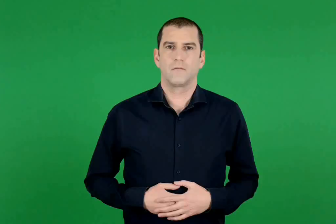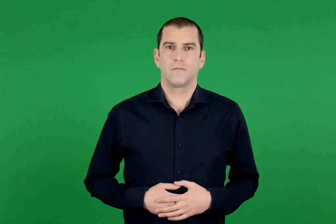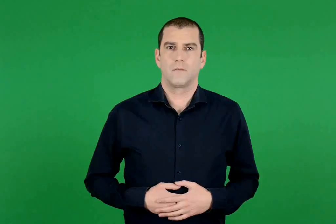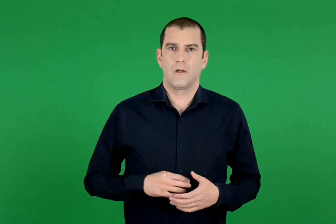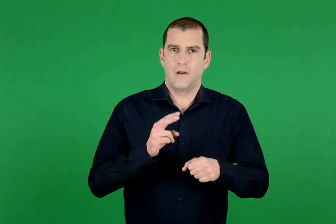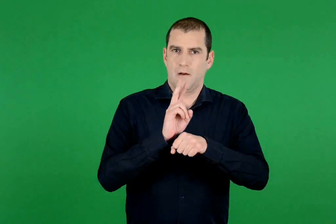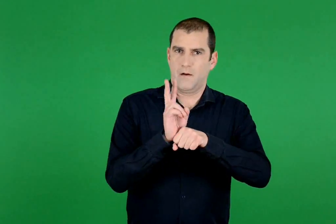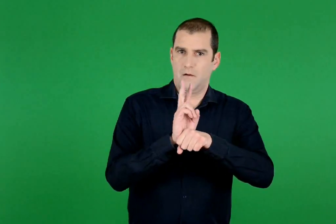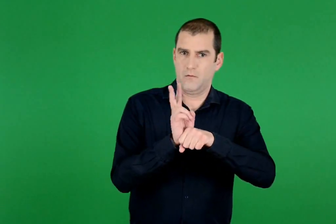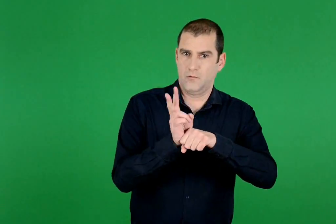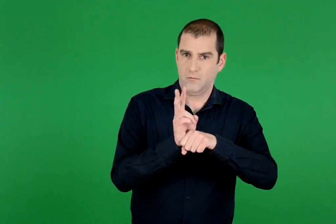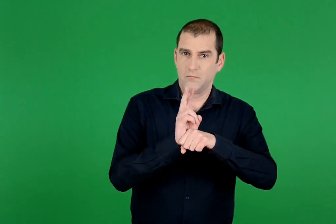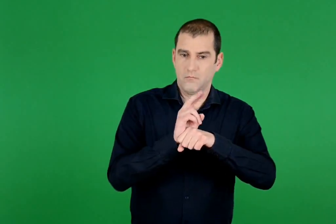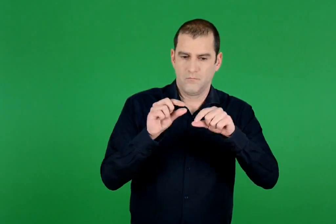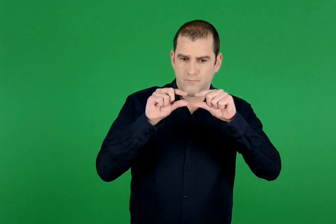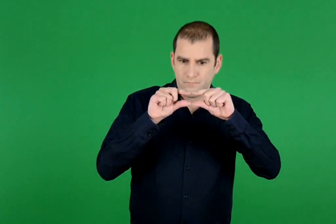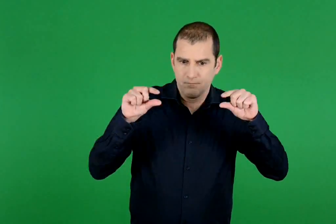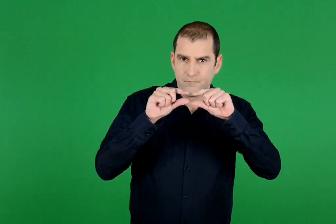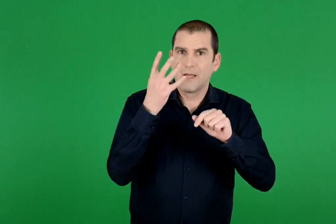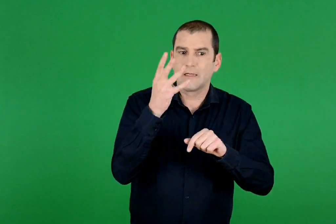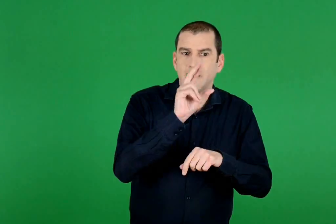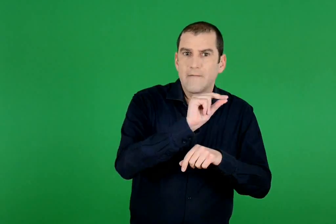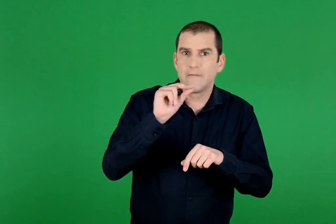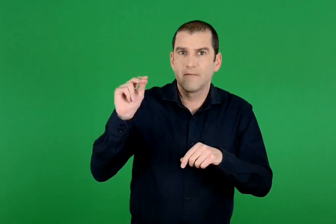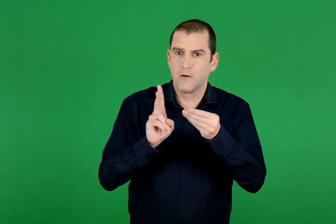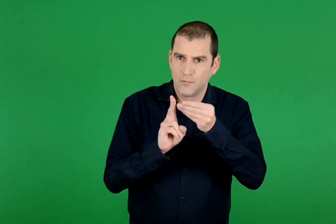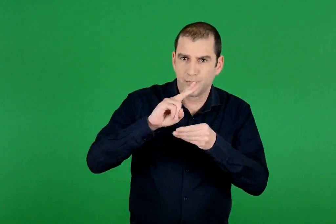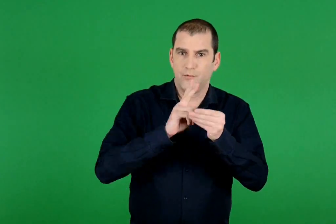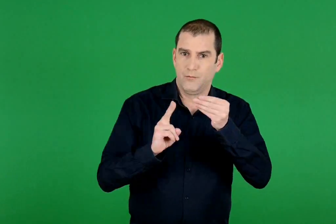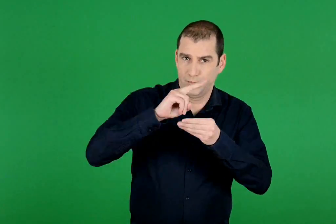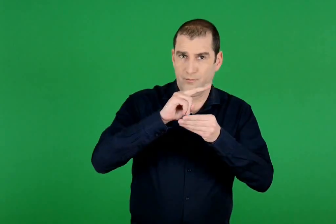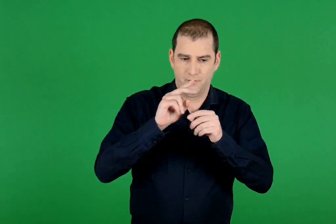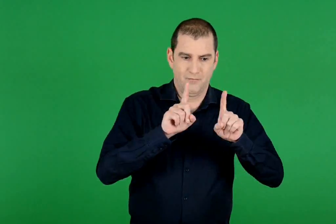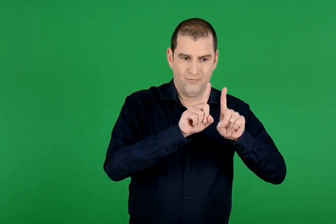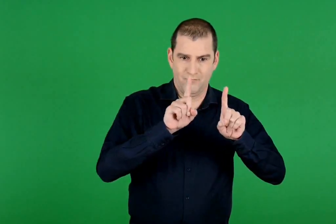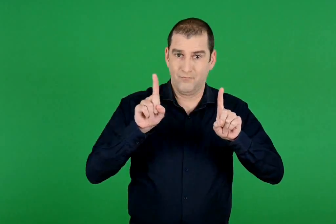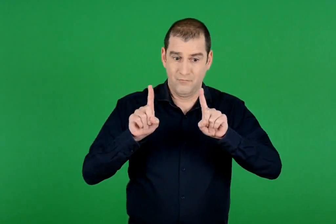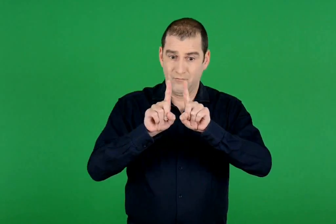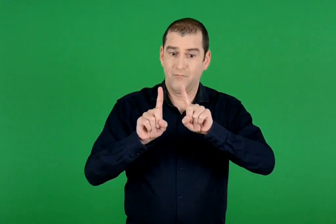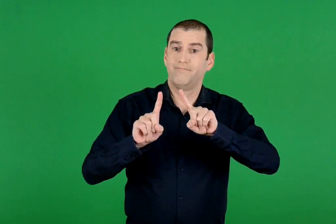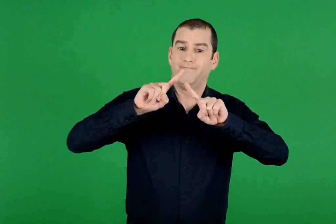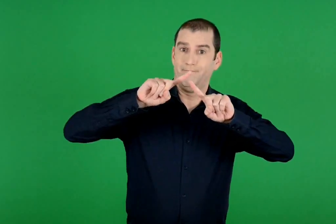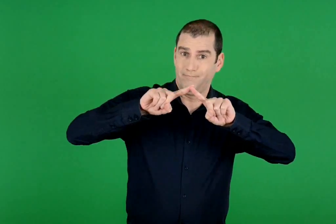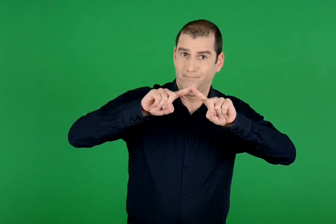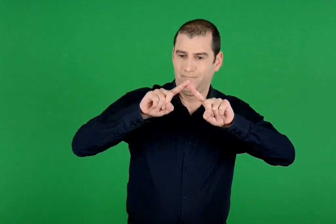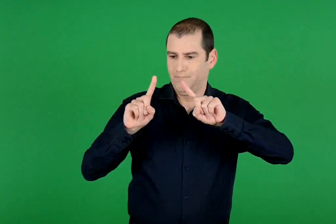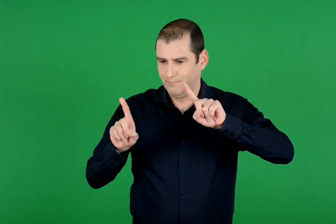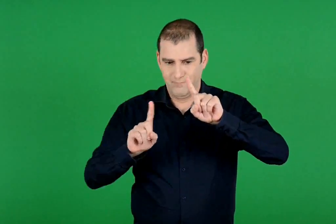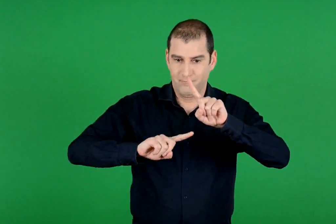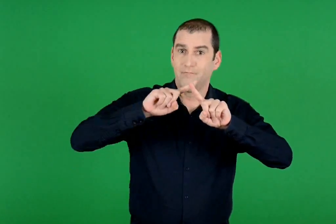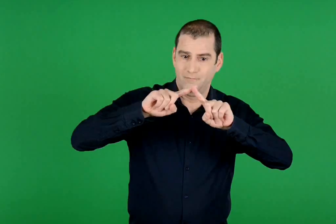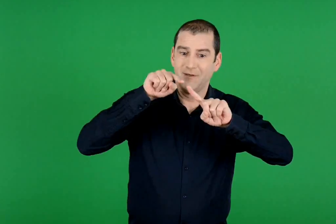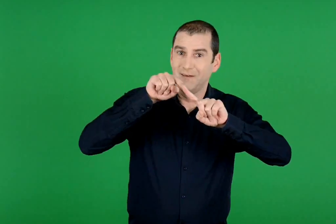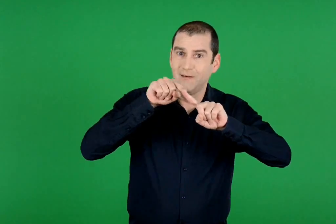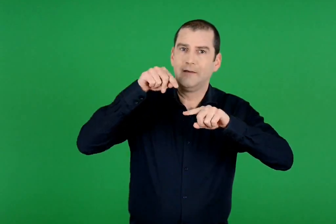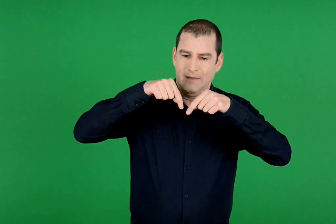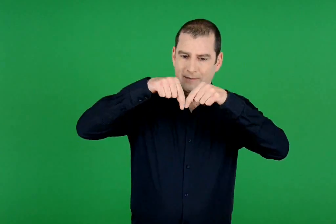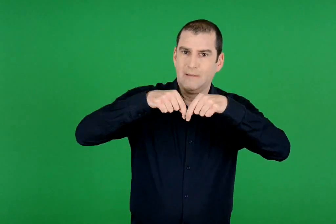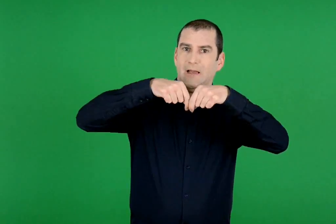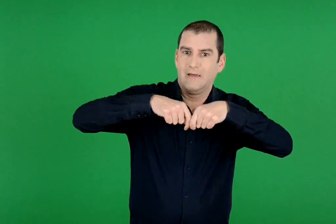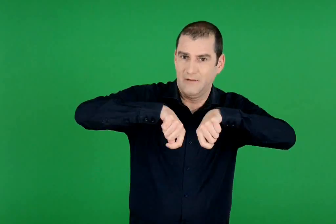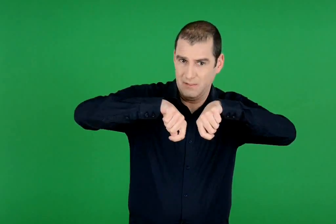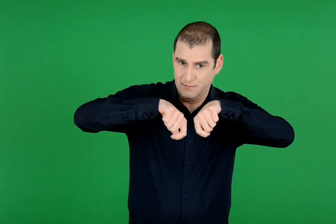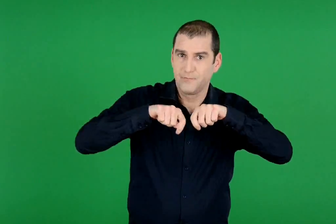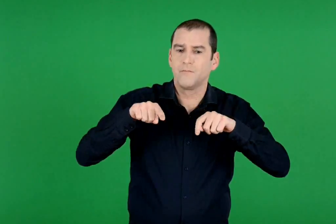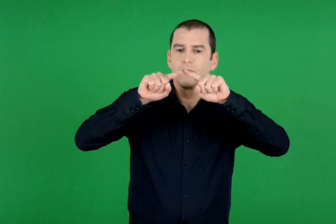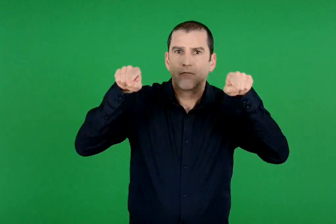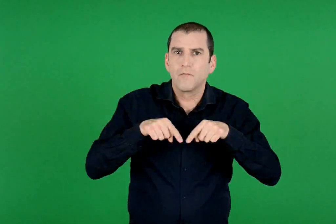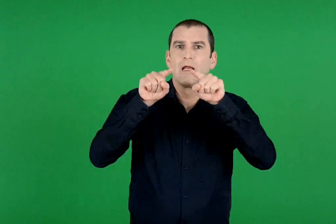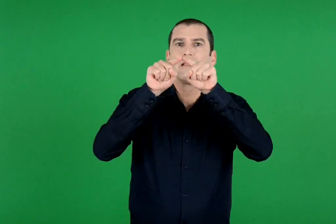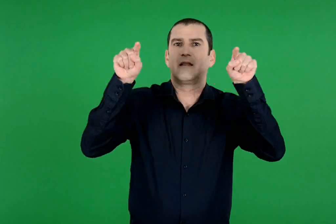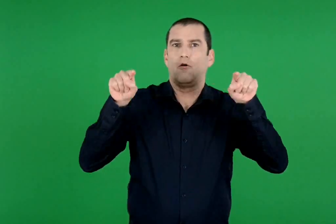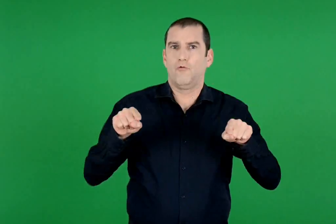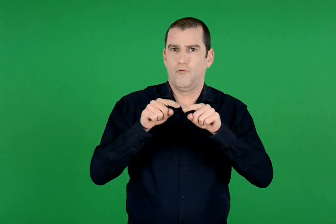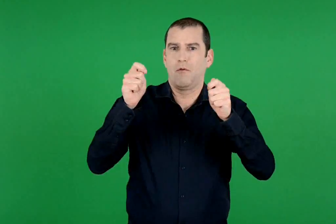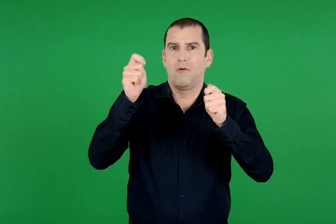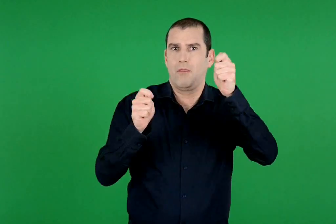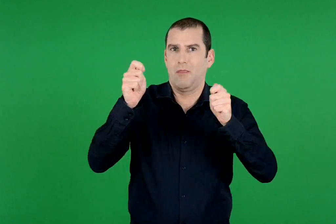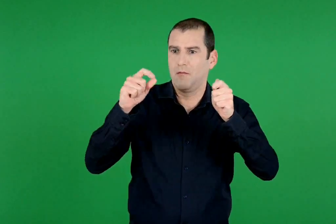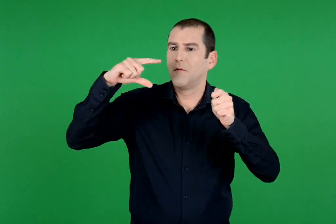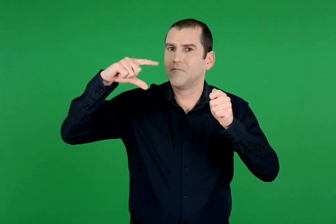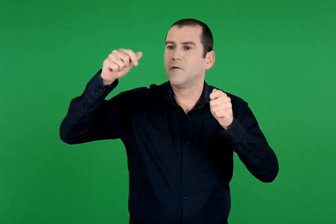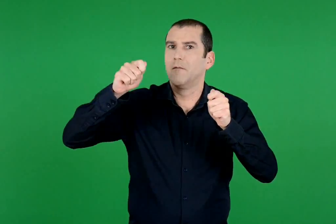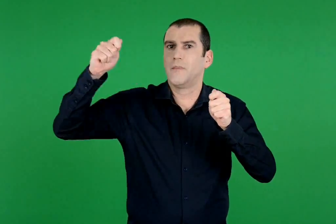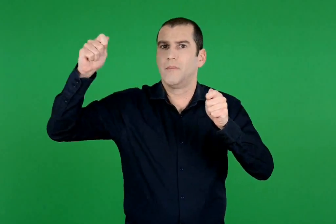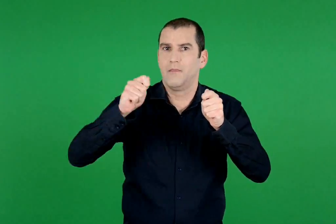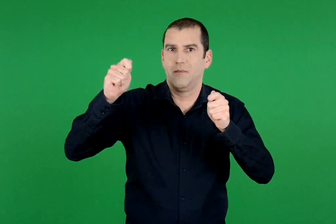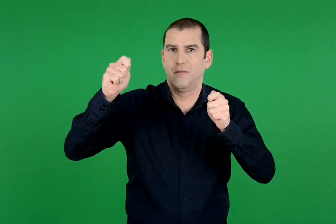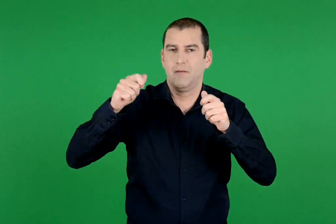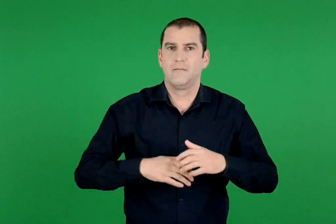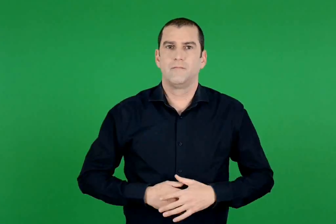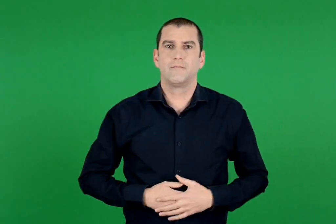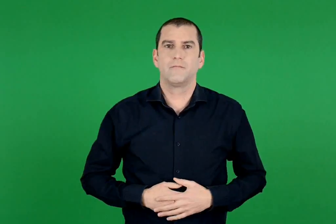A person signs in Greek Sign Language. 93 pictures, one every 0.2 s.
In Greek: κόψτε τέσσερις ίσες λωρίδες από χαρτόνι , ενώστε τις άκρες τους με διπλόκαρφα και φτιάξτε ένα αρθρωτό τετράγωνο. μετακινήστε μια κορυφή
